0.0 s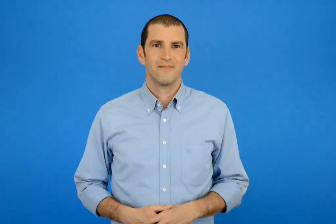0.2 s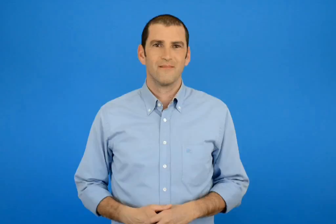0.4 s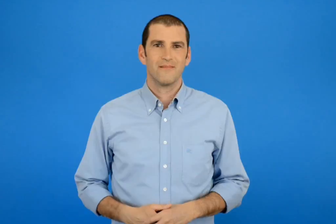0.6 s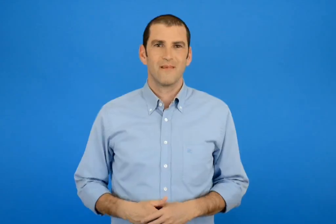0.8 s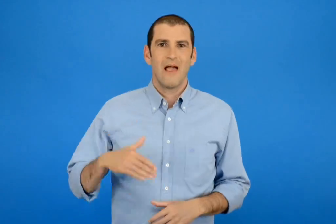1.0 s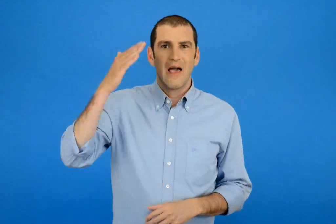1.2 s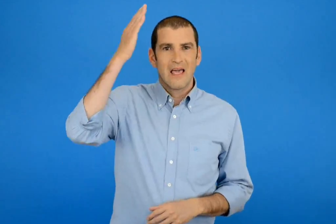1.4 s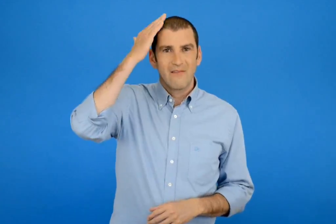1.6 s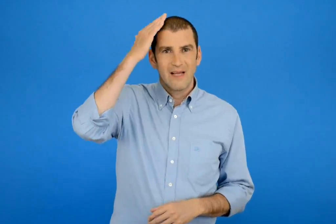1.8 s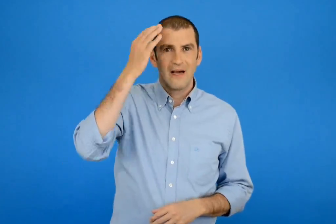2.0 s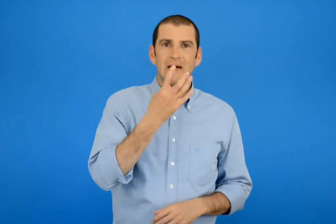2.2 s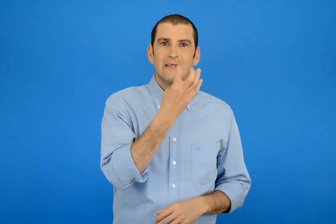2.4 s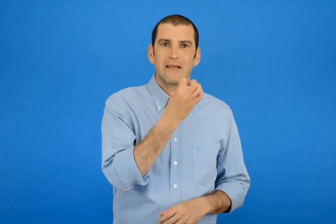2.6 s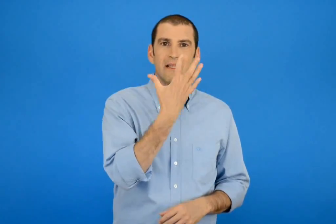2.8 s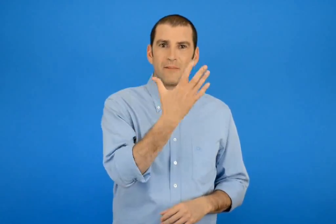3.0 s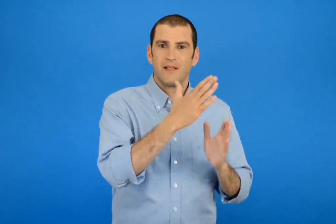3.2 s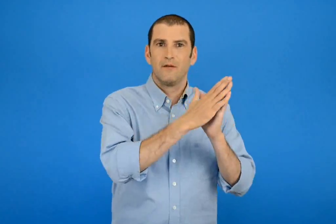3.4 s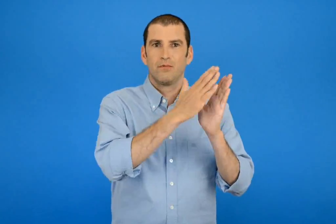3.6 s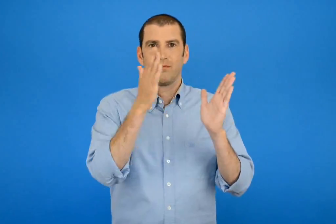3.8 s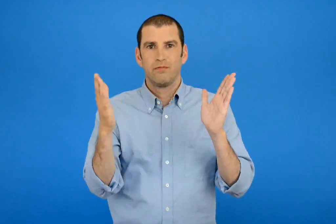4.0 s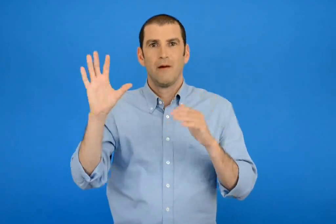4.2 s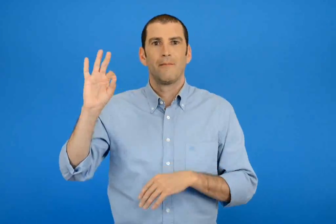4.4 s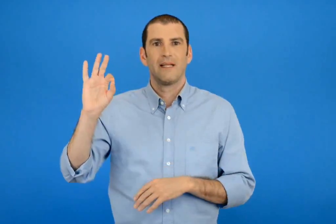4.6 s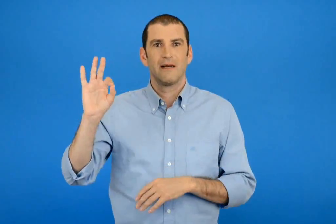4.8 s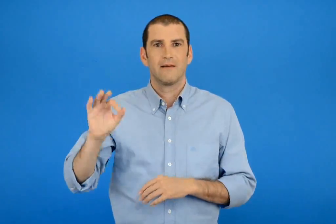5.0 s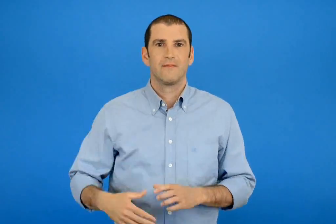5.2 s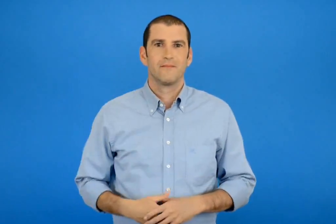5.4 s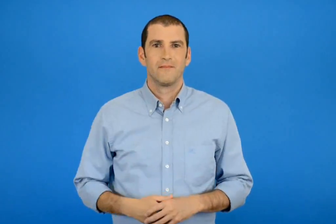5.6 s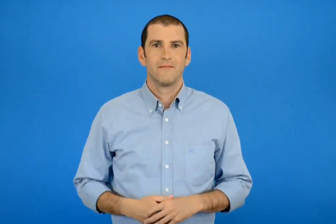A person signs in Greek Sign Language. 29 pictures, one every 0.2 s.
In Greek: κεφάλαια 45 - 50
